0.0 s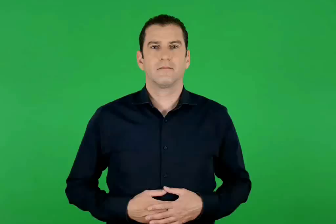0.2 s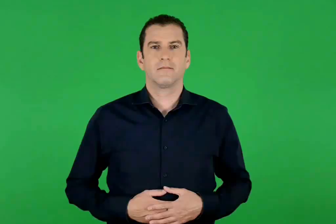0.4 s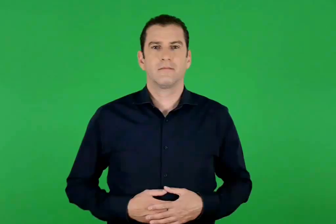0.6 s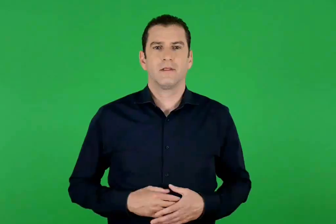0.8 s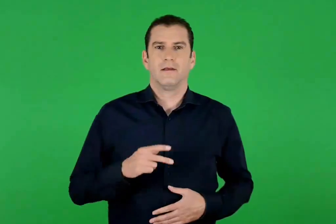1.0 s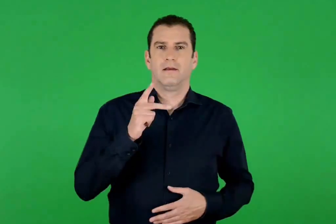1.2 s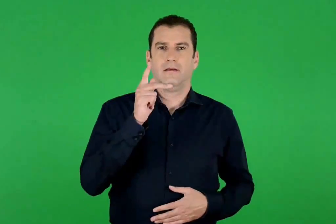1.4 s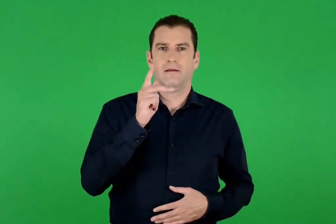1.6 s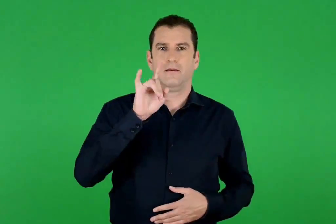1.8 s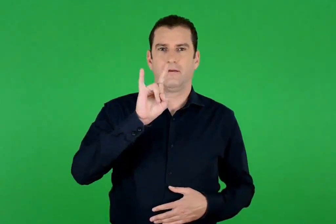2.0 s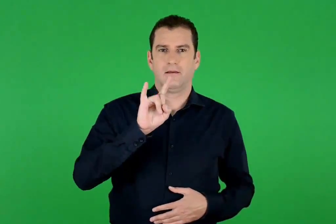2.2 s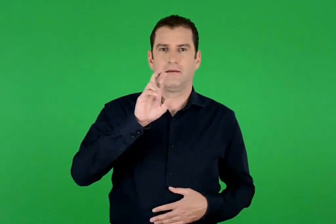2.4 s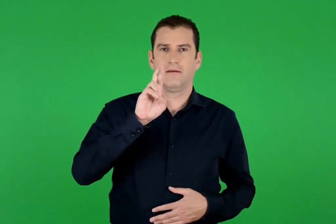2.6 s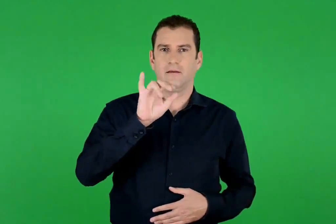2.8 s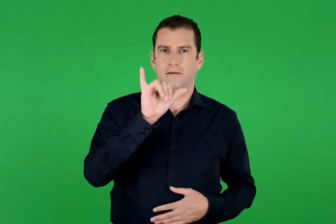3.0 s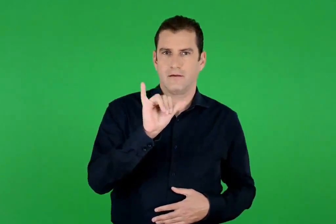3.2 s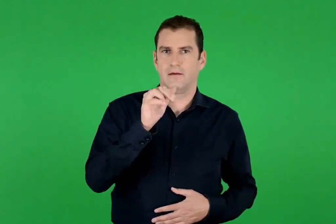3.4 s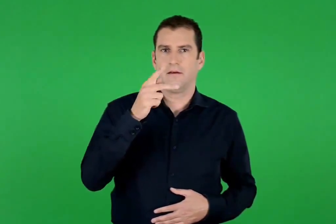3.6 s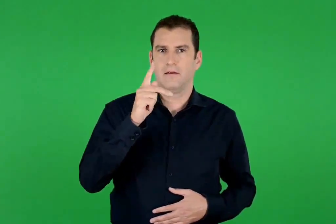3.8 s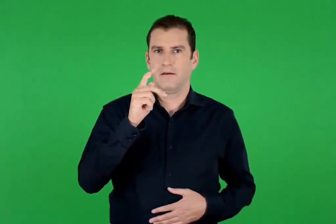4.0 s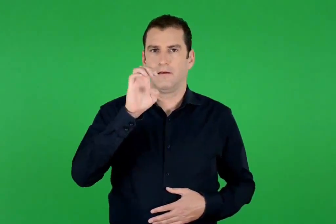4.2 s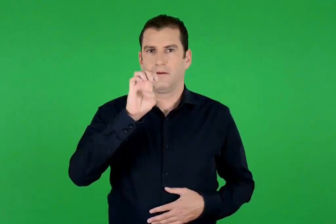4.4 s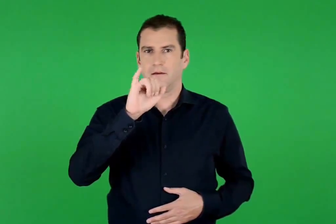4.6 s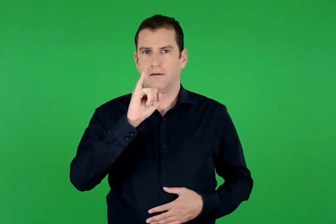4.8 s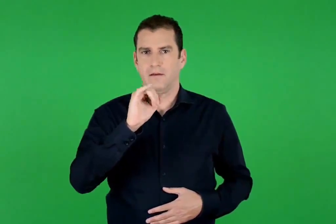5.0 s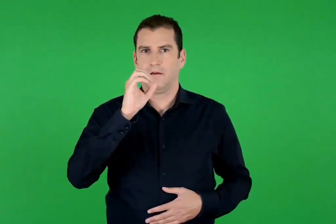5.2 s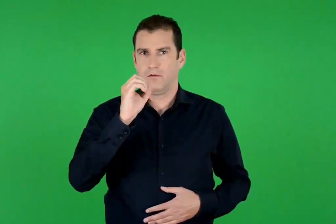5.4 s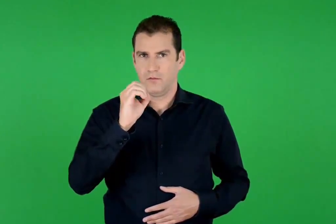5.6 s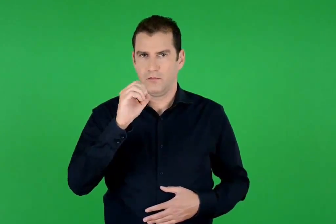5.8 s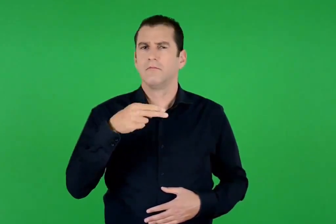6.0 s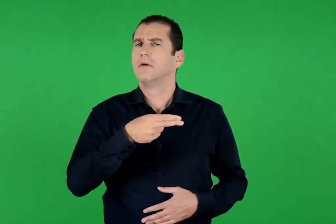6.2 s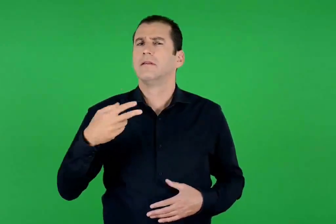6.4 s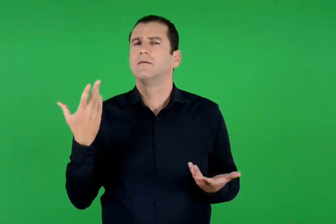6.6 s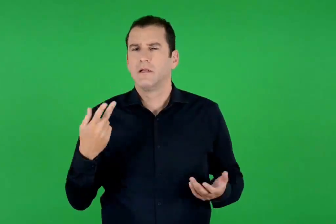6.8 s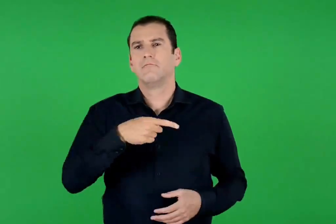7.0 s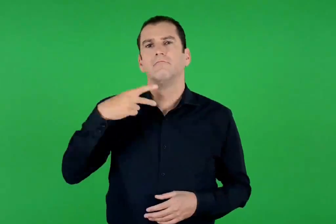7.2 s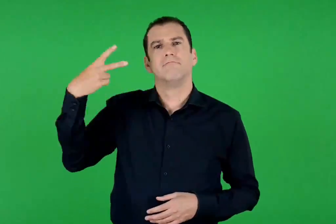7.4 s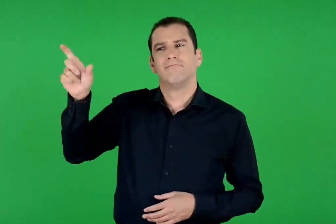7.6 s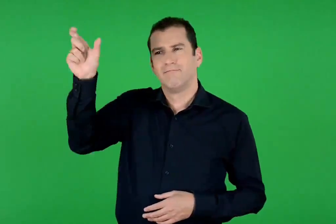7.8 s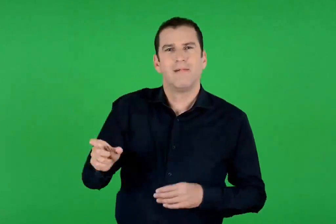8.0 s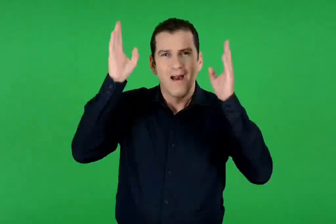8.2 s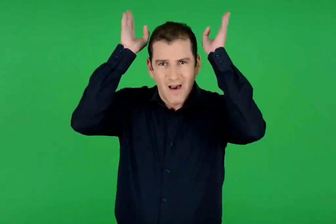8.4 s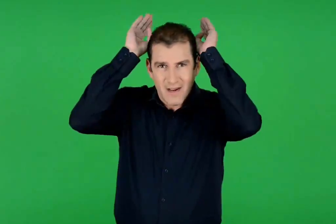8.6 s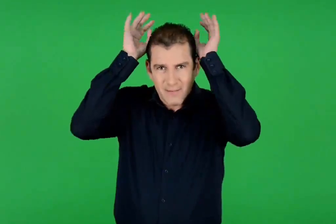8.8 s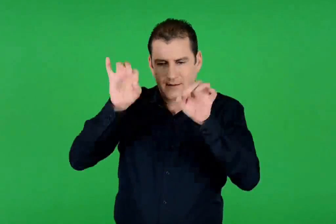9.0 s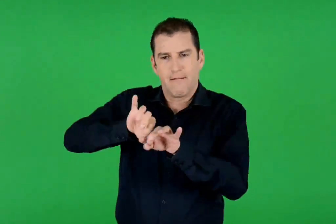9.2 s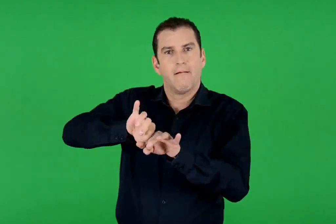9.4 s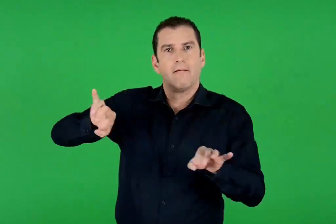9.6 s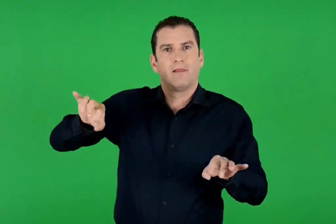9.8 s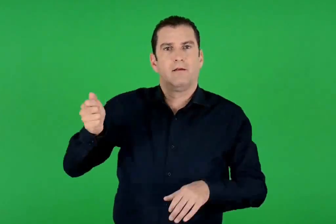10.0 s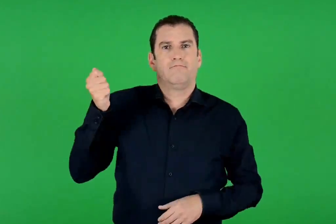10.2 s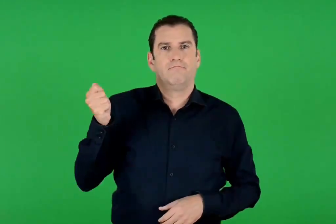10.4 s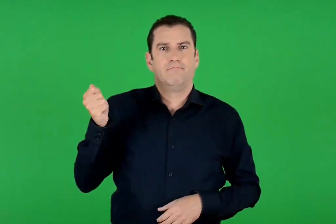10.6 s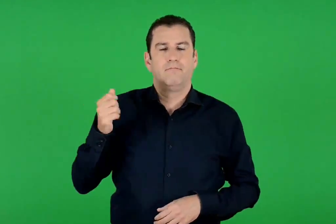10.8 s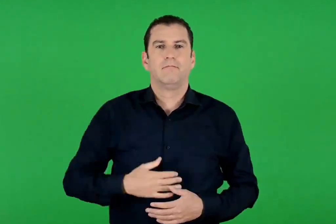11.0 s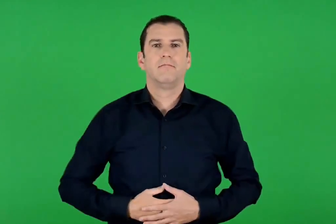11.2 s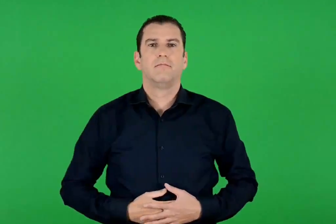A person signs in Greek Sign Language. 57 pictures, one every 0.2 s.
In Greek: κηρύκειο το ραβδί του ερμή
